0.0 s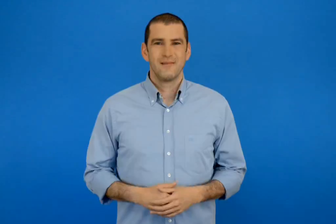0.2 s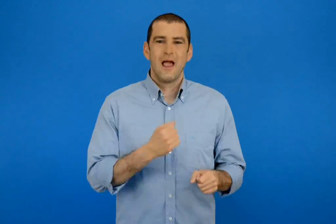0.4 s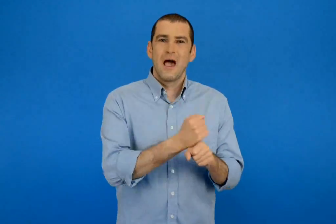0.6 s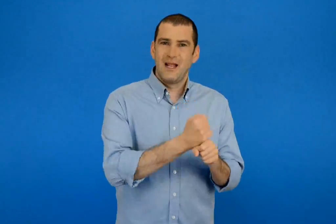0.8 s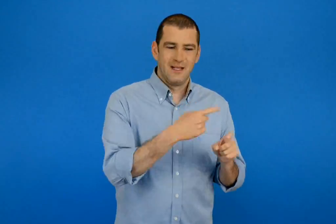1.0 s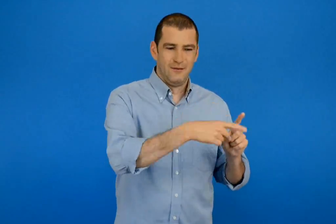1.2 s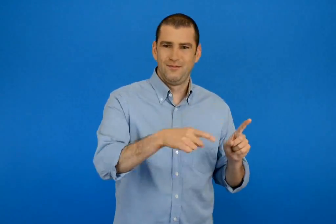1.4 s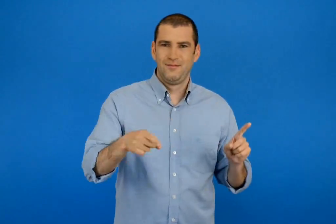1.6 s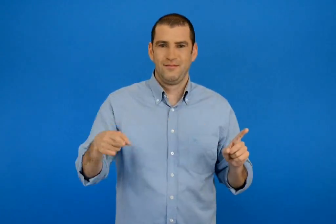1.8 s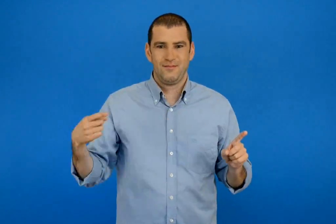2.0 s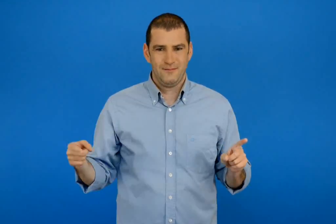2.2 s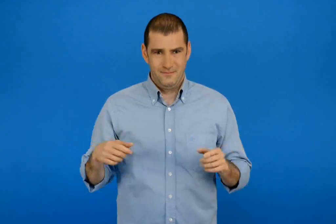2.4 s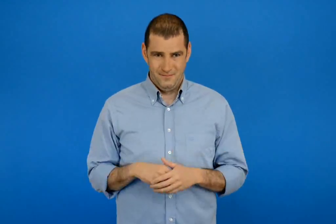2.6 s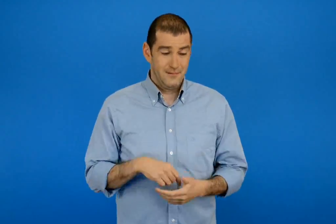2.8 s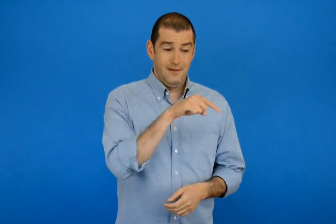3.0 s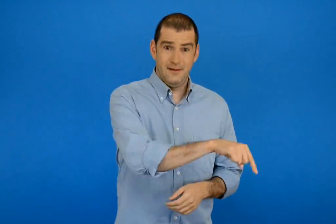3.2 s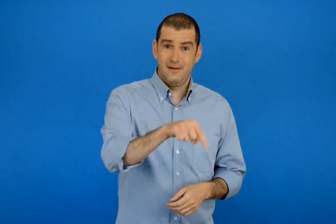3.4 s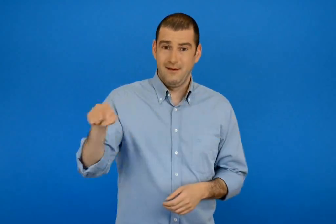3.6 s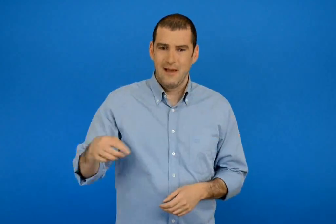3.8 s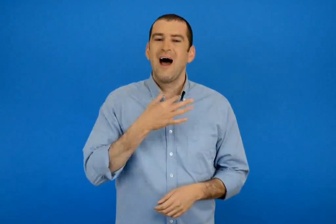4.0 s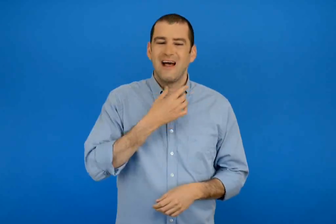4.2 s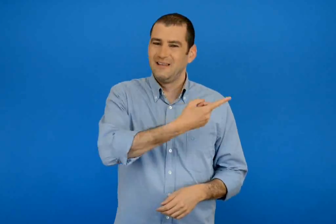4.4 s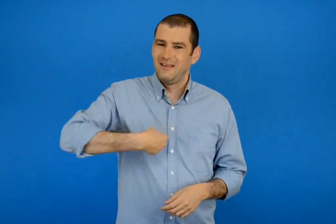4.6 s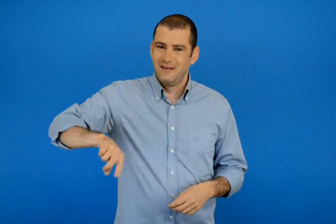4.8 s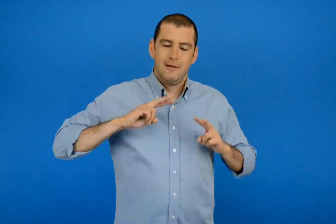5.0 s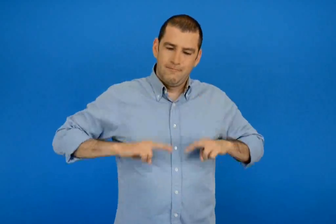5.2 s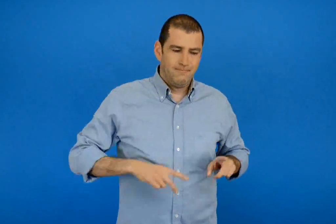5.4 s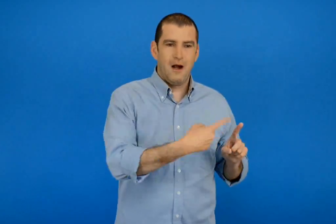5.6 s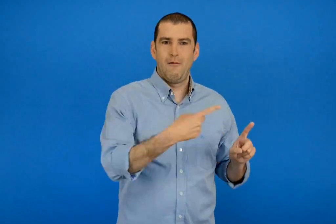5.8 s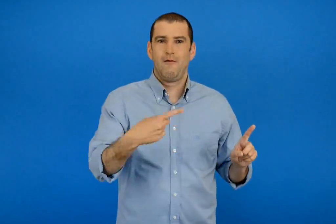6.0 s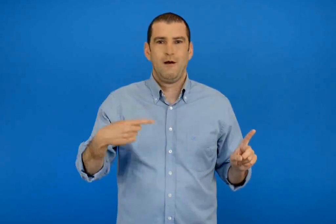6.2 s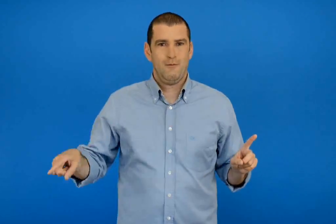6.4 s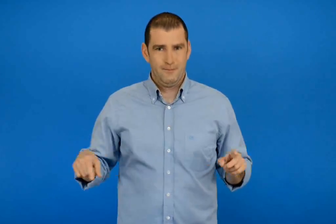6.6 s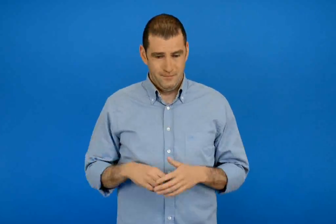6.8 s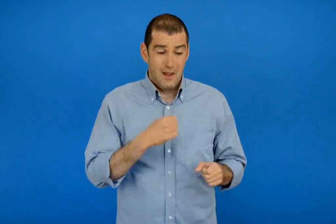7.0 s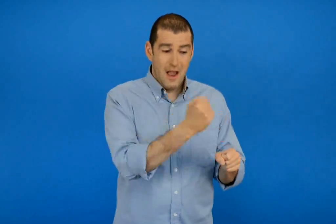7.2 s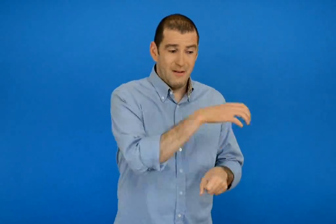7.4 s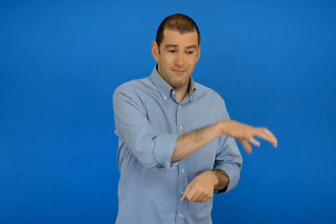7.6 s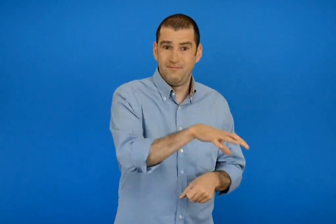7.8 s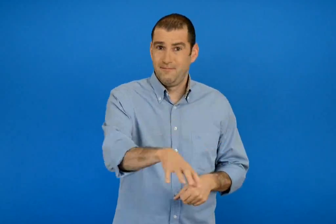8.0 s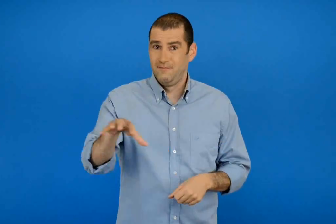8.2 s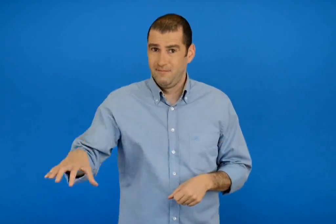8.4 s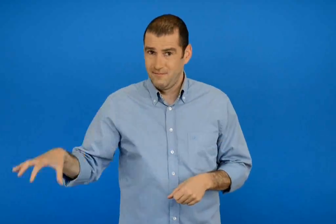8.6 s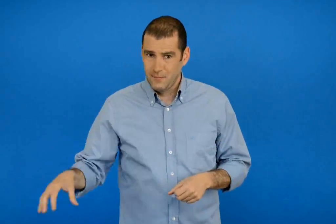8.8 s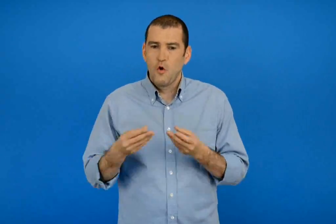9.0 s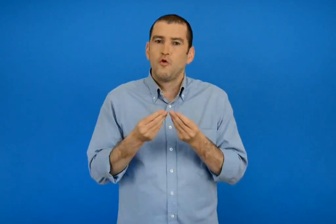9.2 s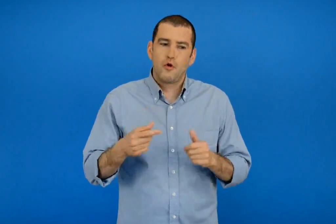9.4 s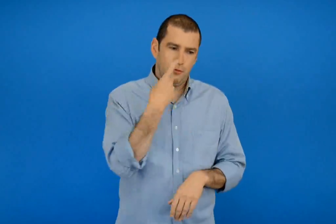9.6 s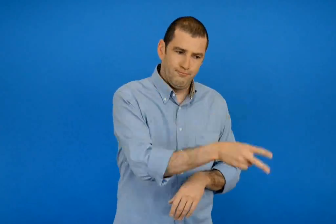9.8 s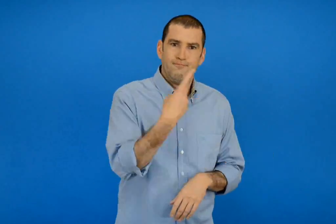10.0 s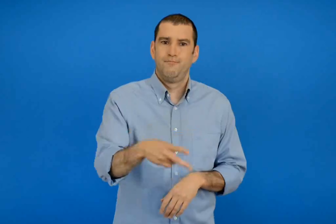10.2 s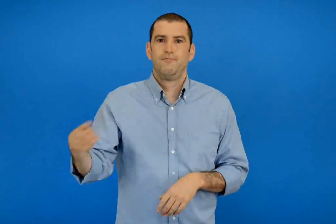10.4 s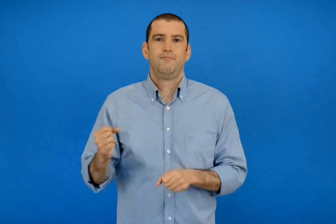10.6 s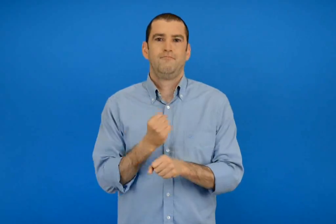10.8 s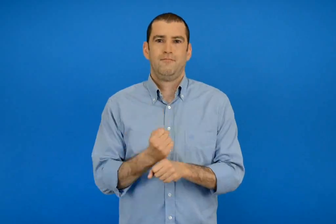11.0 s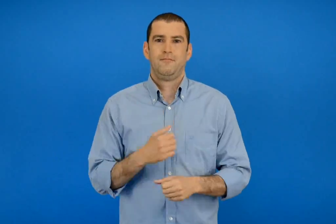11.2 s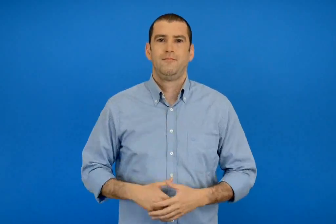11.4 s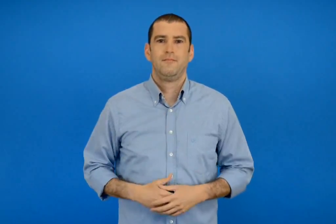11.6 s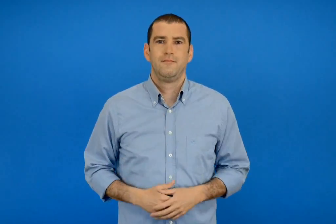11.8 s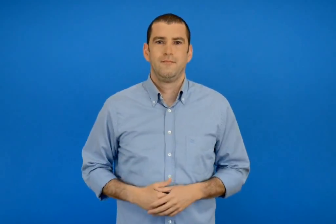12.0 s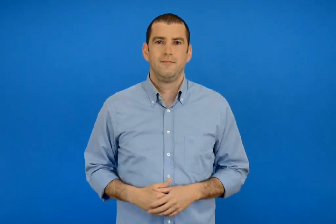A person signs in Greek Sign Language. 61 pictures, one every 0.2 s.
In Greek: υπάρχουν πολλά επαγγέλματα καθένα από αυτά καλύπτει διαφορετικές ανάγκες μας κάθε επάγγελμα γίνεται με τον δικό του τρόπο
